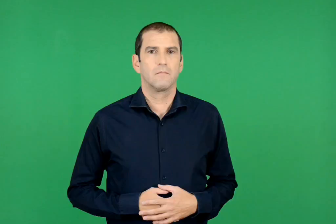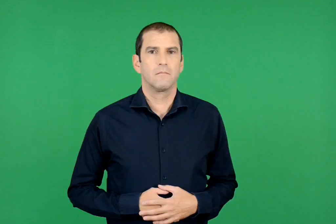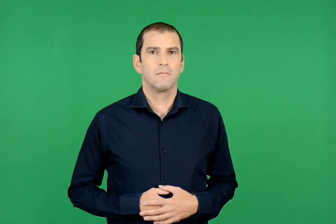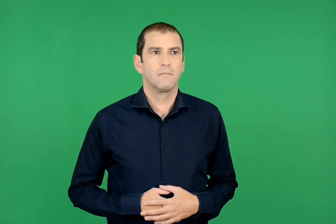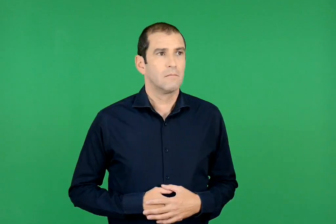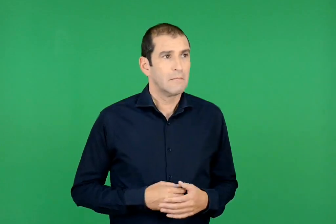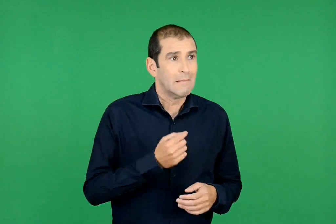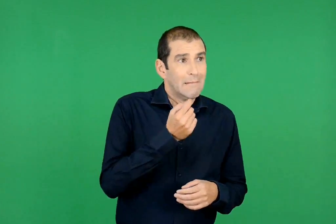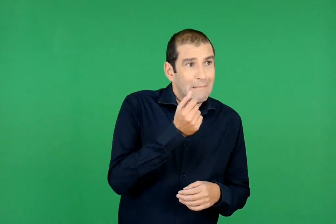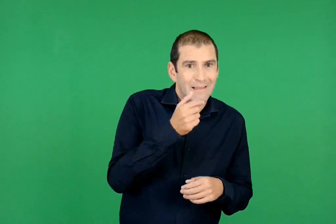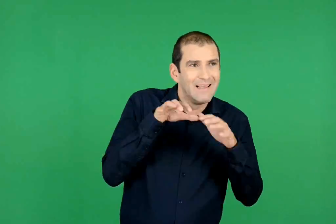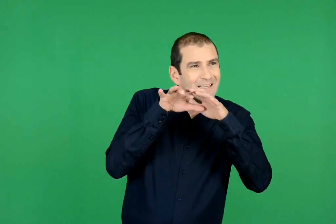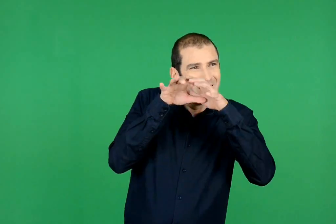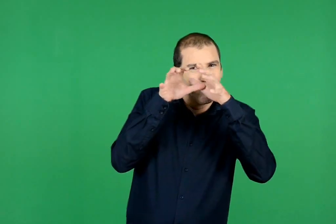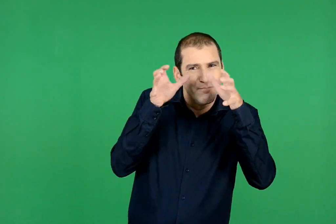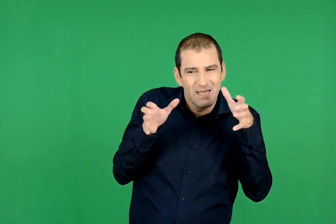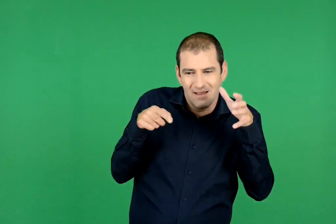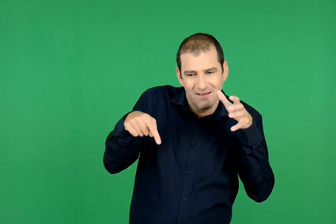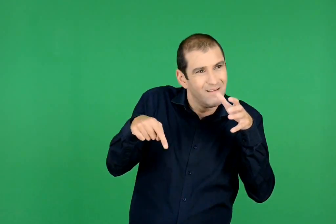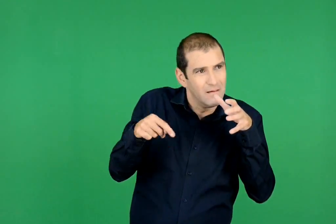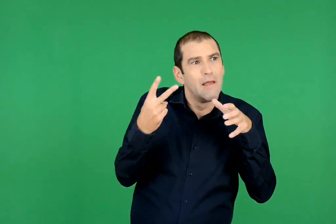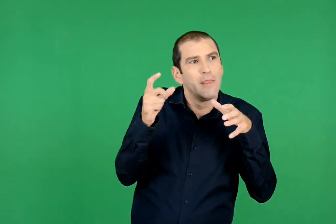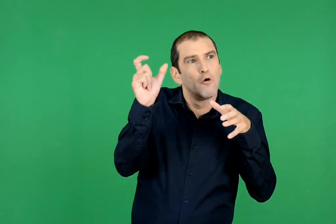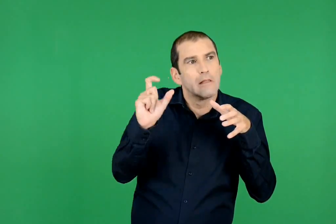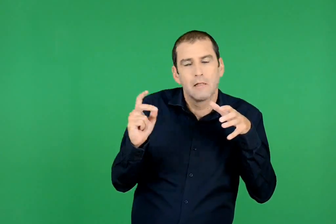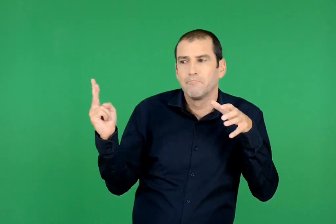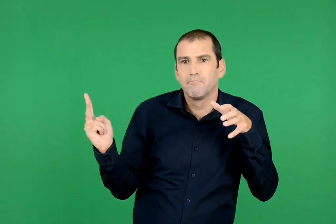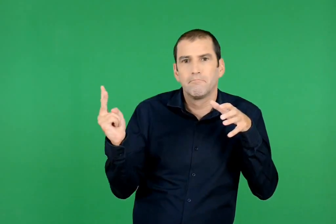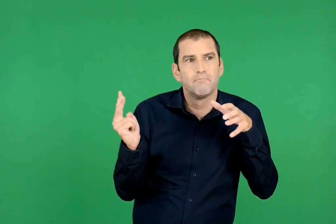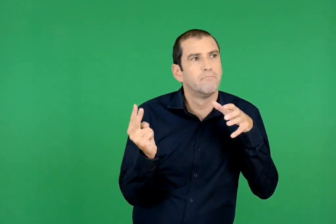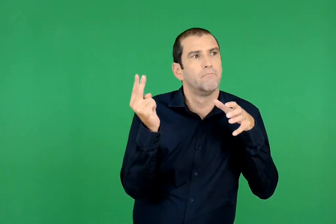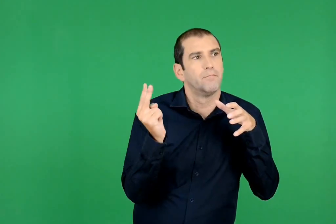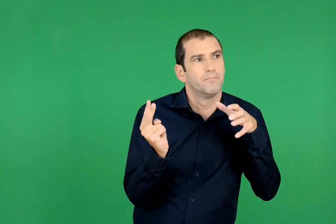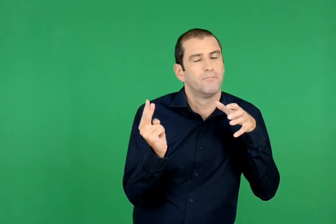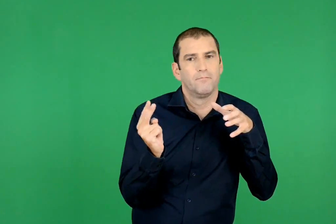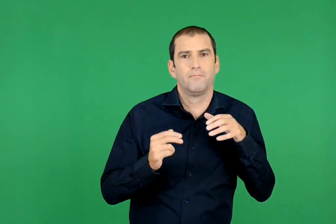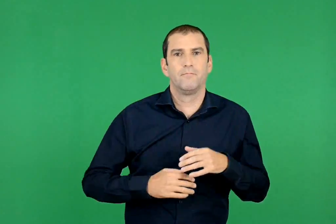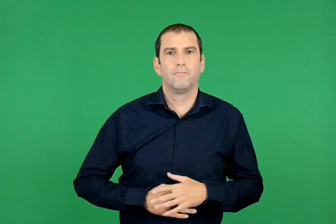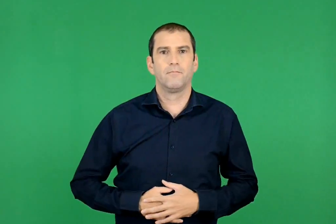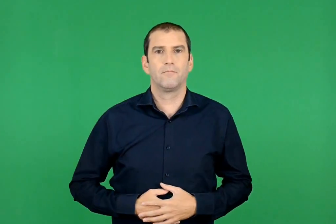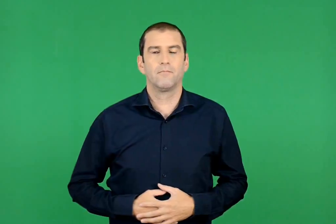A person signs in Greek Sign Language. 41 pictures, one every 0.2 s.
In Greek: σε λιγάκι ήρθαν δύο ιταλοί και στάθηκαν μπροστά στη σπηλιά μας
